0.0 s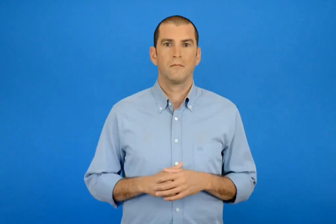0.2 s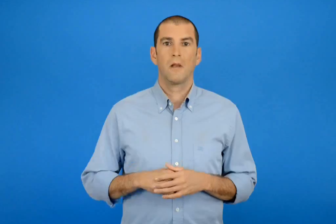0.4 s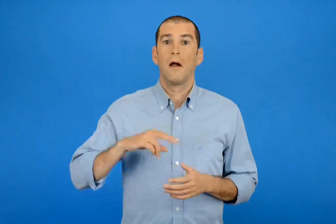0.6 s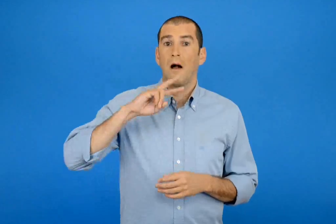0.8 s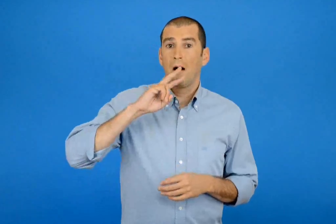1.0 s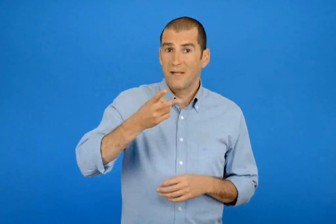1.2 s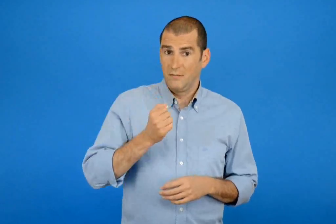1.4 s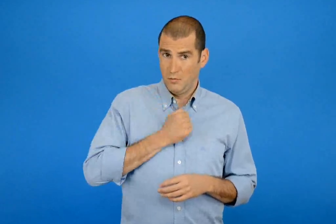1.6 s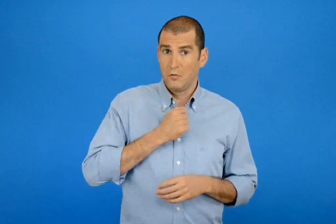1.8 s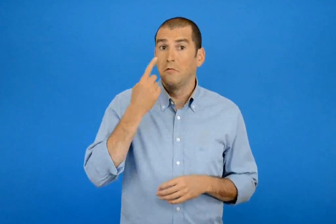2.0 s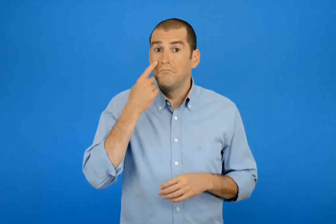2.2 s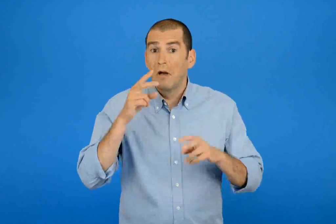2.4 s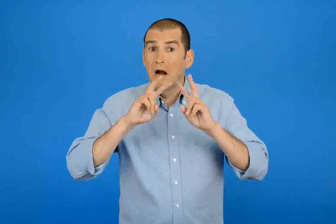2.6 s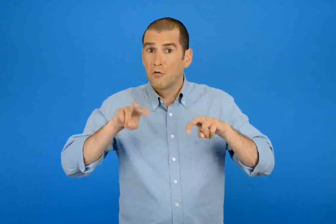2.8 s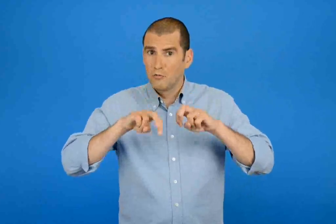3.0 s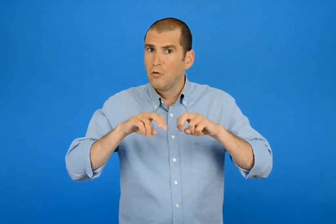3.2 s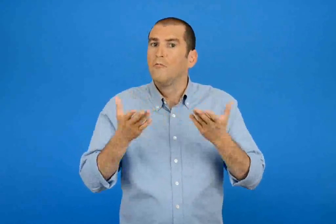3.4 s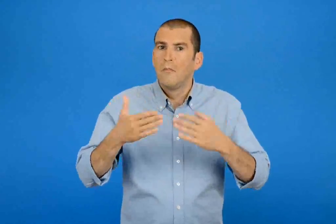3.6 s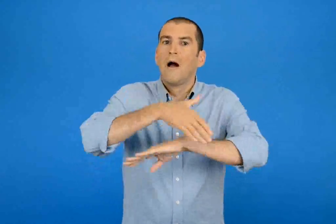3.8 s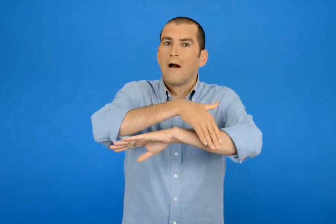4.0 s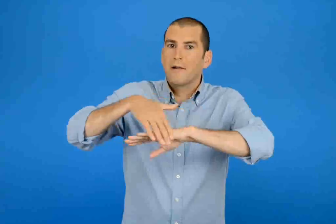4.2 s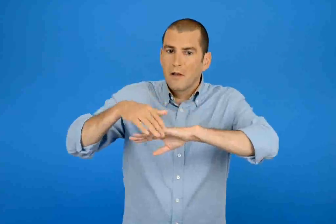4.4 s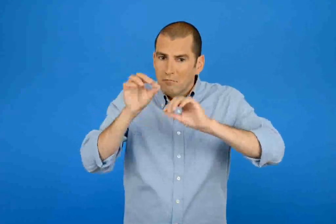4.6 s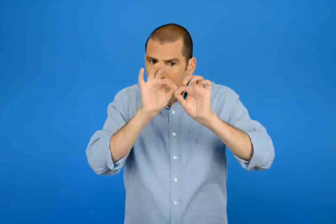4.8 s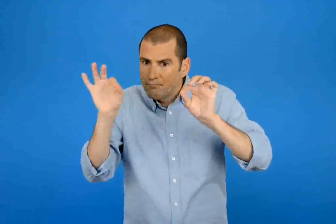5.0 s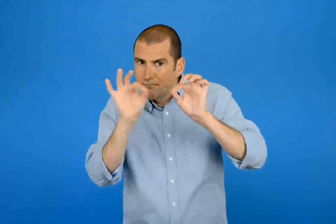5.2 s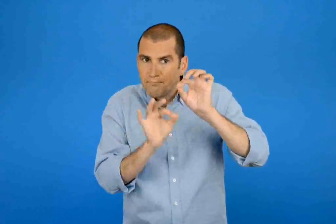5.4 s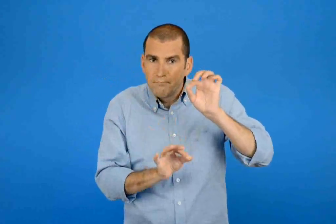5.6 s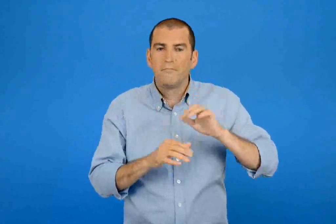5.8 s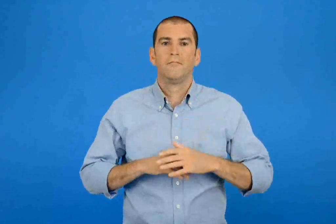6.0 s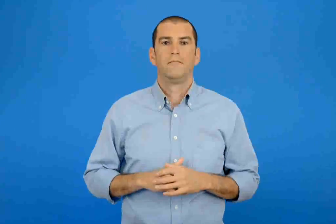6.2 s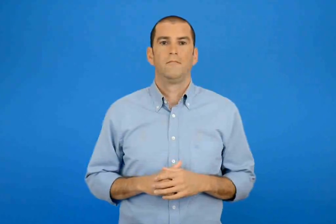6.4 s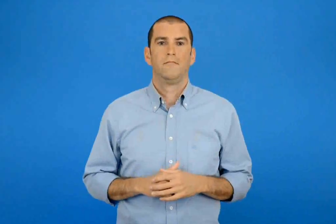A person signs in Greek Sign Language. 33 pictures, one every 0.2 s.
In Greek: ελέγχω την απάντηση μου μετρώντας με το χάρακα
